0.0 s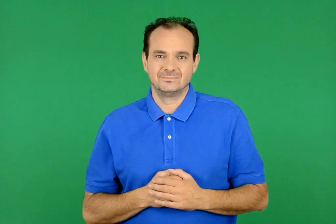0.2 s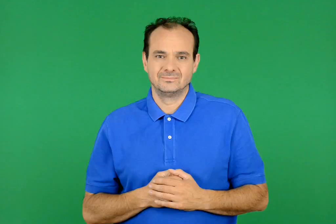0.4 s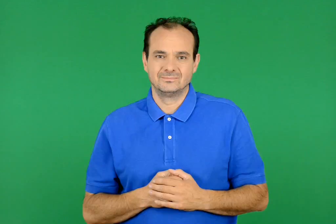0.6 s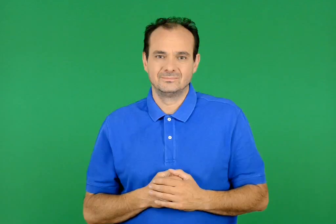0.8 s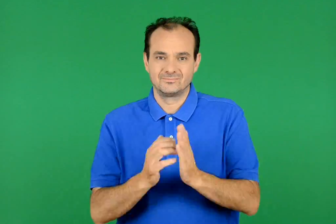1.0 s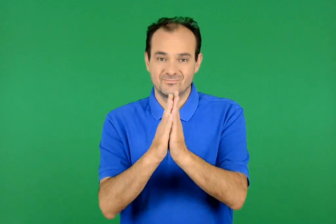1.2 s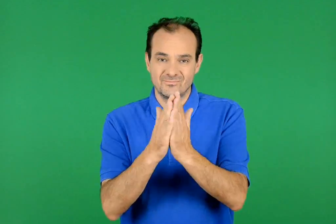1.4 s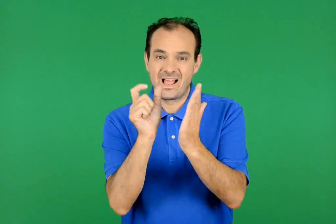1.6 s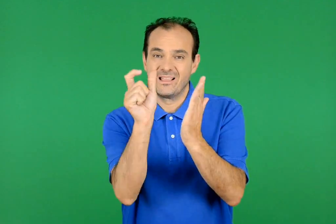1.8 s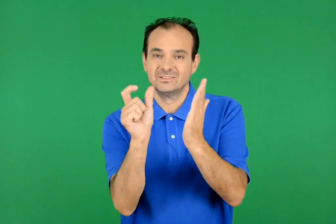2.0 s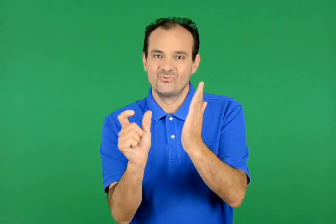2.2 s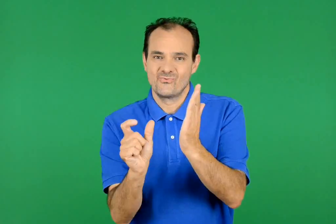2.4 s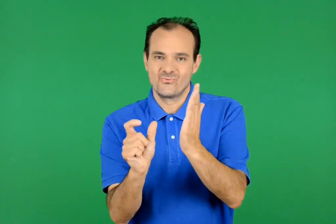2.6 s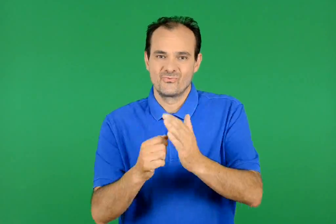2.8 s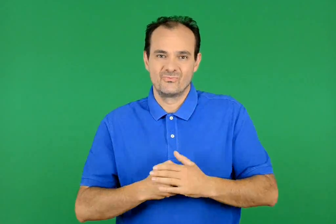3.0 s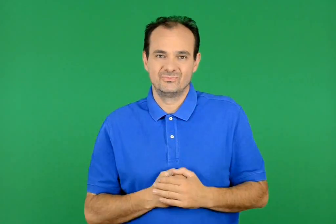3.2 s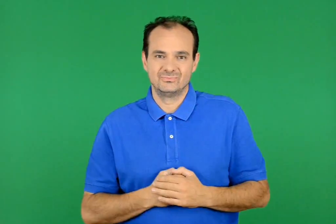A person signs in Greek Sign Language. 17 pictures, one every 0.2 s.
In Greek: λεξικό
